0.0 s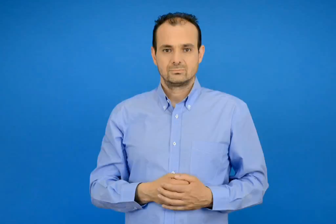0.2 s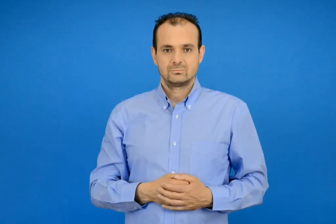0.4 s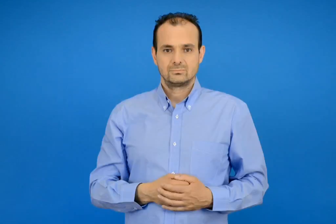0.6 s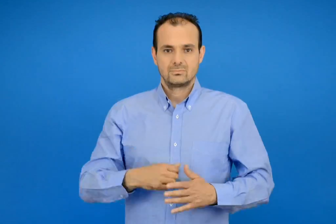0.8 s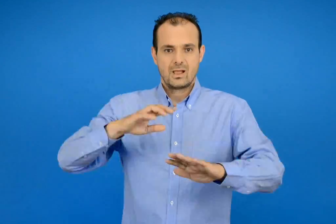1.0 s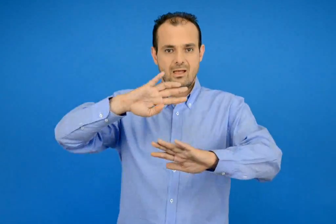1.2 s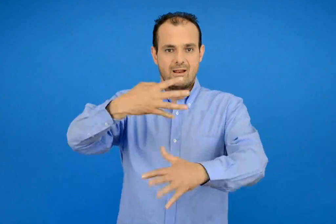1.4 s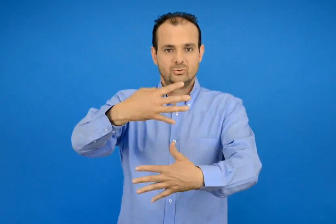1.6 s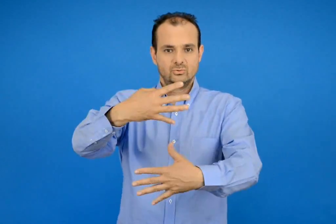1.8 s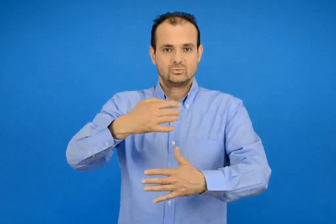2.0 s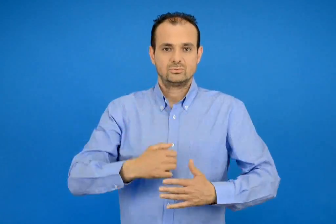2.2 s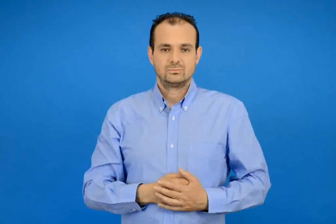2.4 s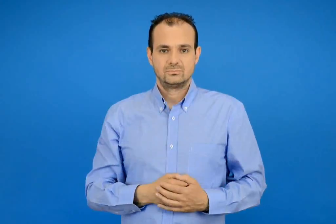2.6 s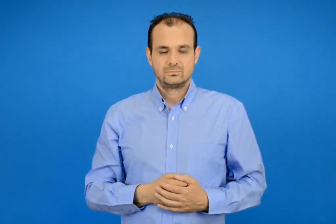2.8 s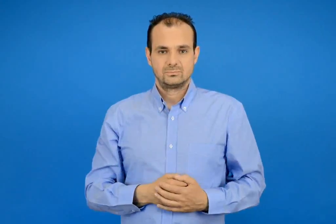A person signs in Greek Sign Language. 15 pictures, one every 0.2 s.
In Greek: 9ος – ένατος
